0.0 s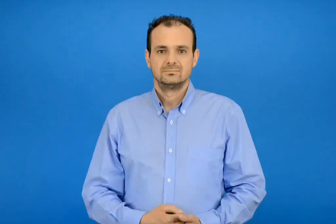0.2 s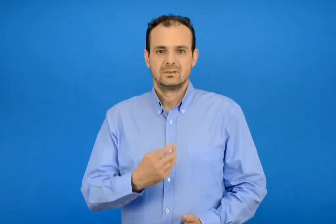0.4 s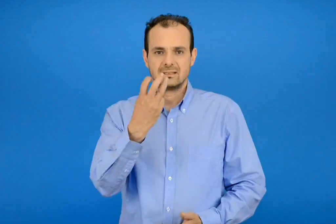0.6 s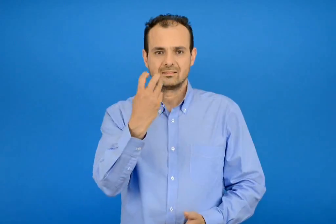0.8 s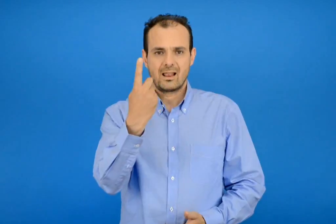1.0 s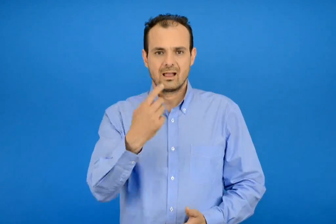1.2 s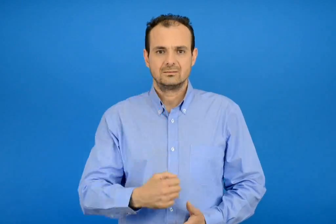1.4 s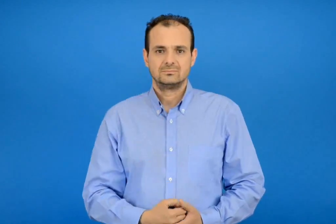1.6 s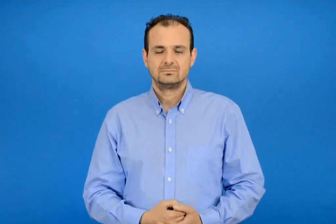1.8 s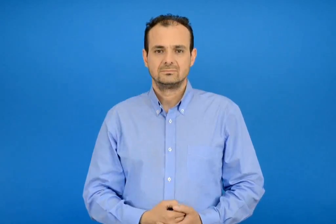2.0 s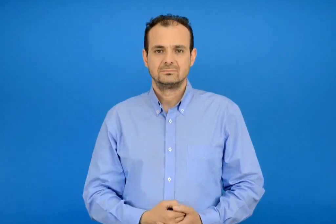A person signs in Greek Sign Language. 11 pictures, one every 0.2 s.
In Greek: τριάντα ένα
